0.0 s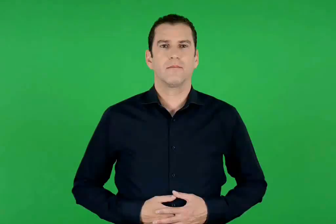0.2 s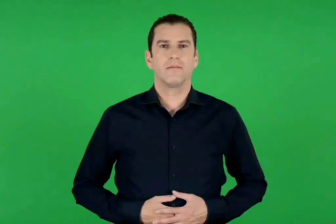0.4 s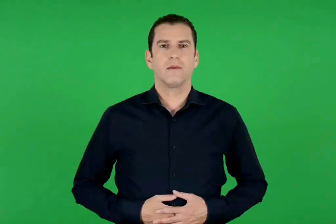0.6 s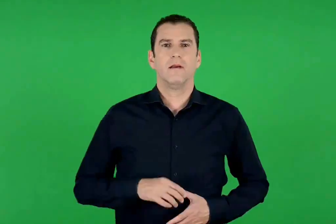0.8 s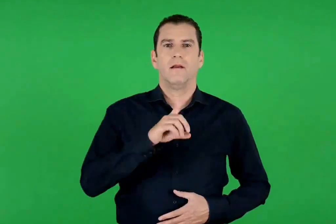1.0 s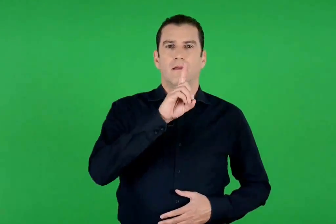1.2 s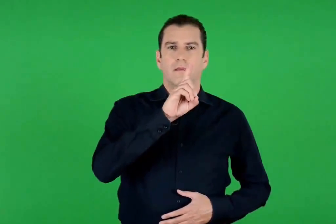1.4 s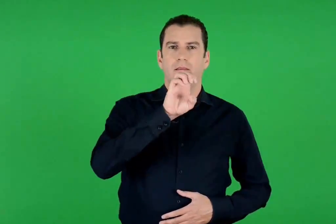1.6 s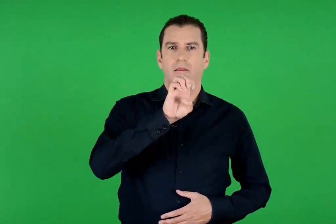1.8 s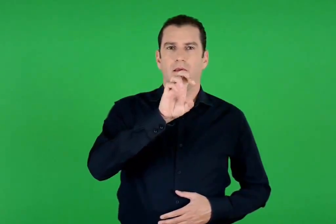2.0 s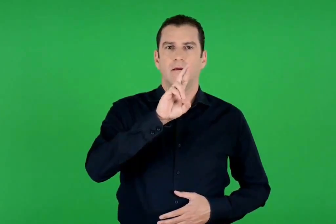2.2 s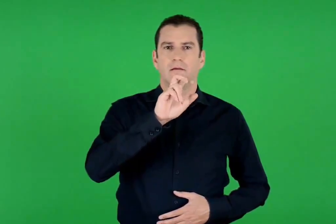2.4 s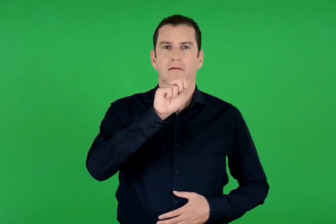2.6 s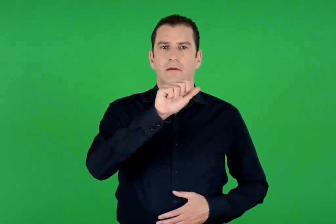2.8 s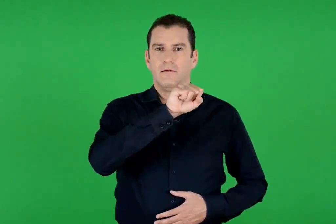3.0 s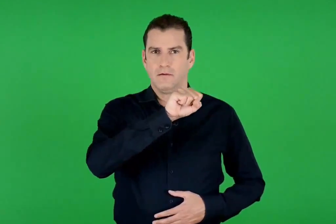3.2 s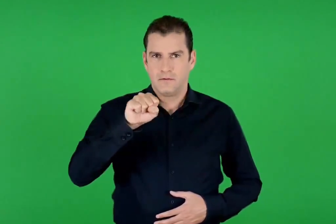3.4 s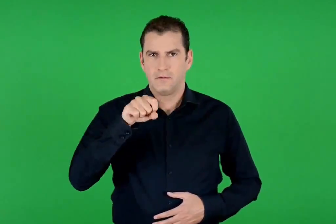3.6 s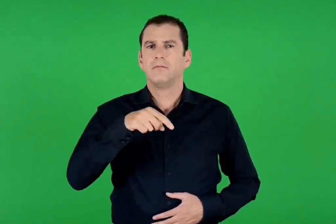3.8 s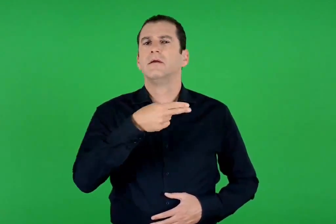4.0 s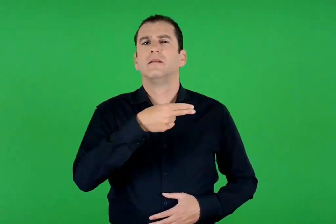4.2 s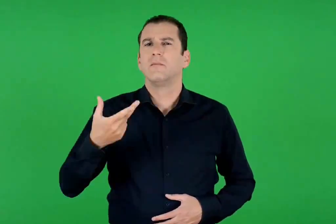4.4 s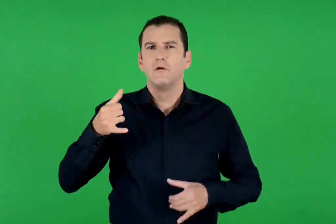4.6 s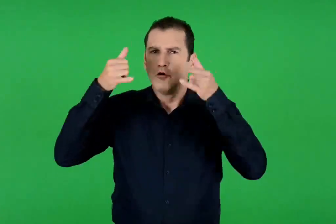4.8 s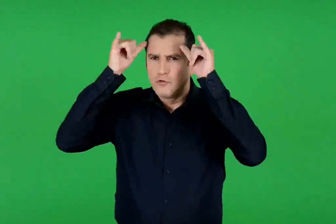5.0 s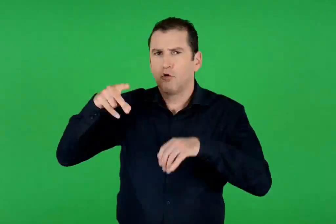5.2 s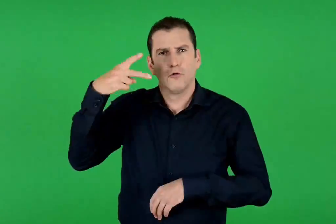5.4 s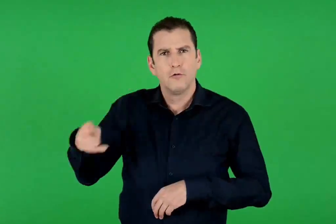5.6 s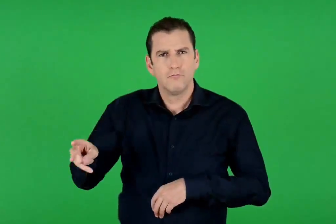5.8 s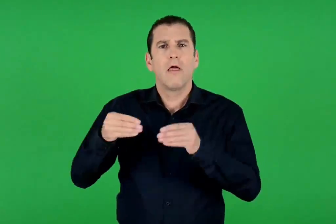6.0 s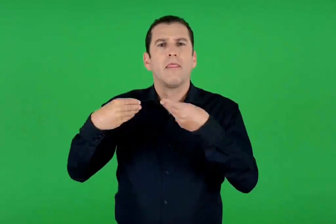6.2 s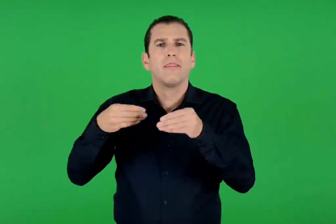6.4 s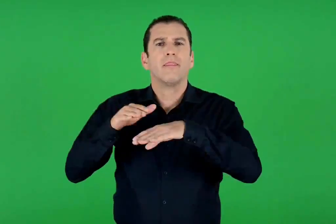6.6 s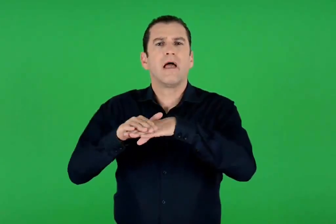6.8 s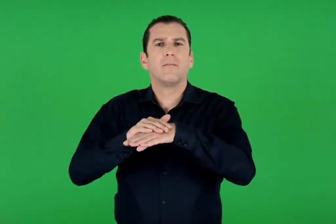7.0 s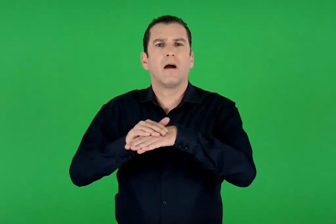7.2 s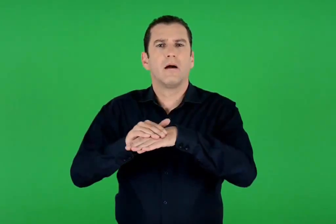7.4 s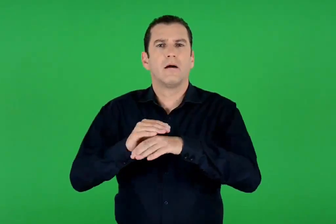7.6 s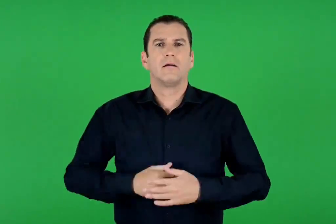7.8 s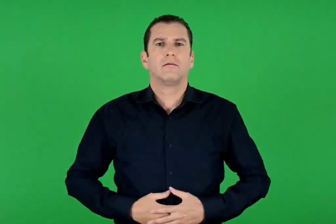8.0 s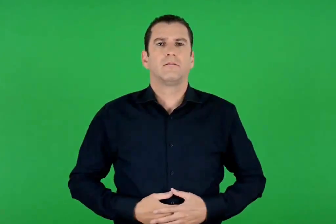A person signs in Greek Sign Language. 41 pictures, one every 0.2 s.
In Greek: δέρας δέρμα ζώου
